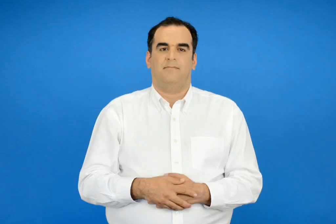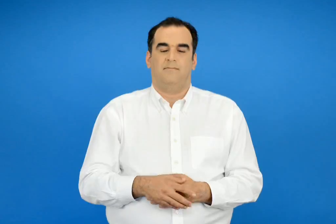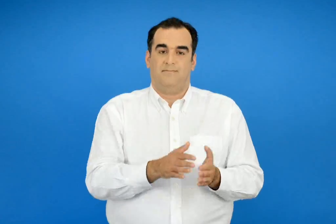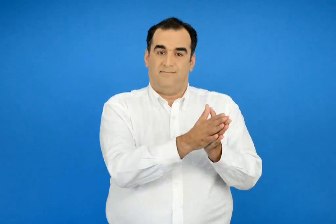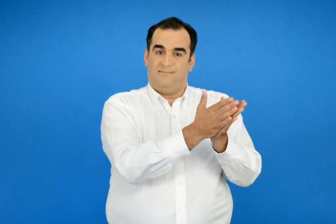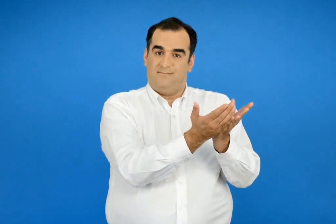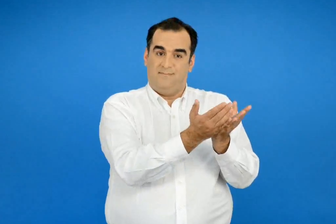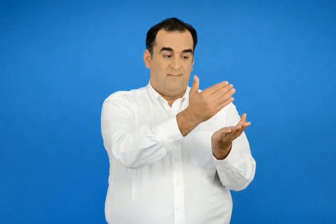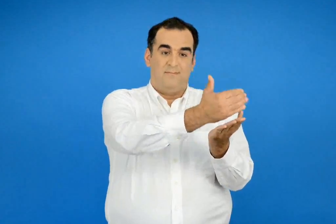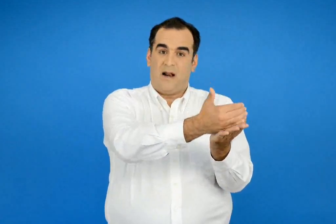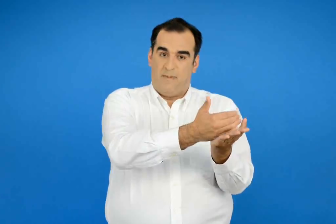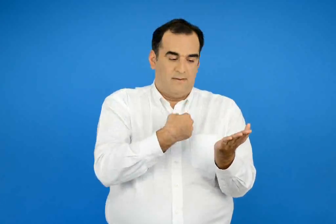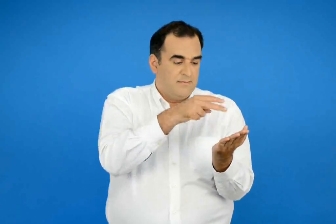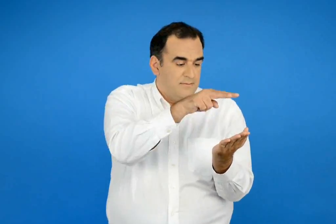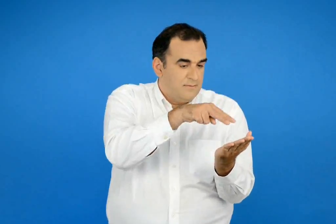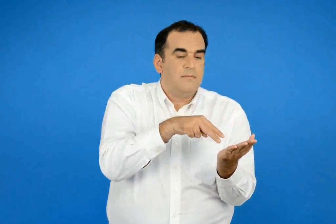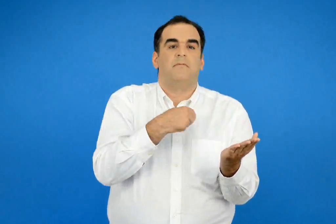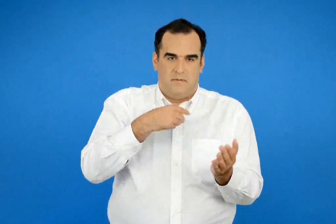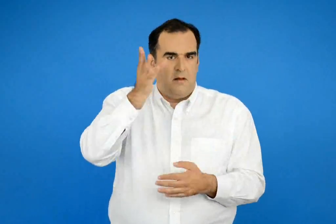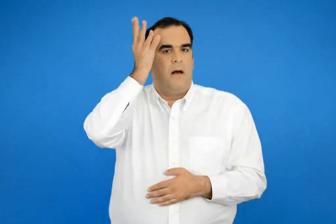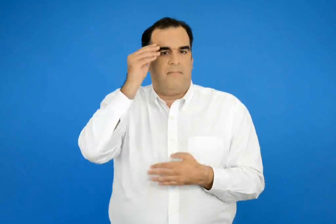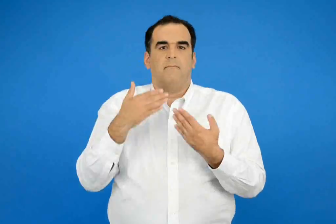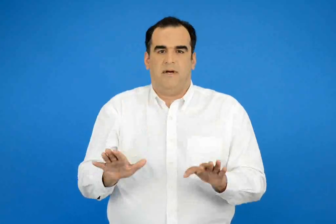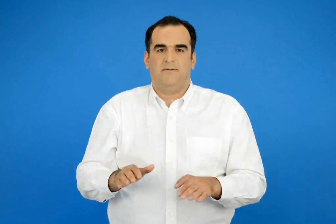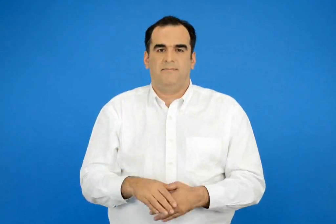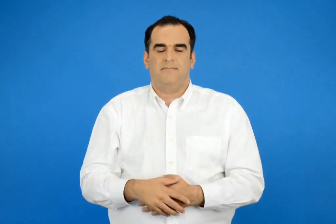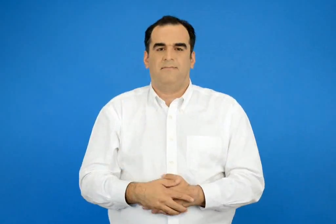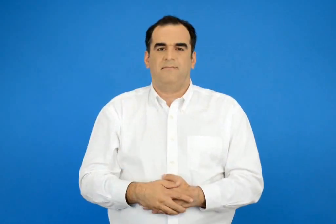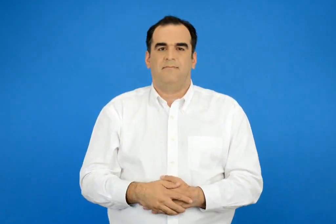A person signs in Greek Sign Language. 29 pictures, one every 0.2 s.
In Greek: έμαθα να διαβάζω πίνακες περιεχομένων
